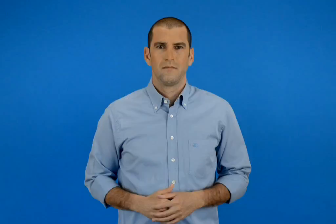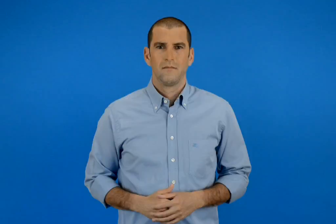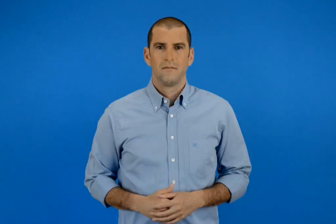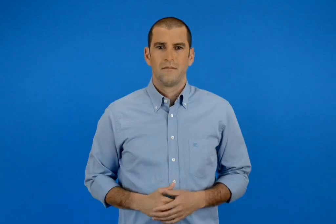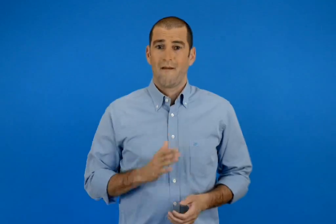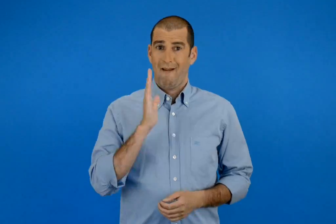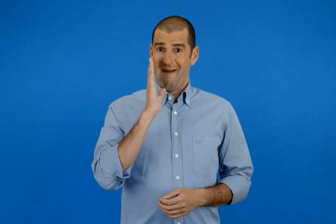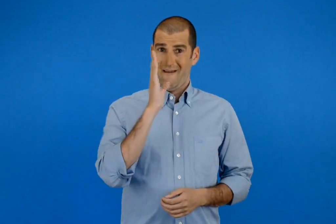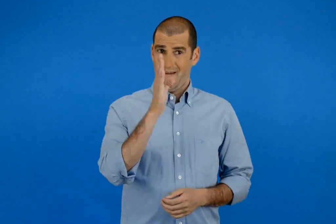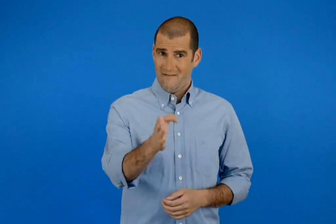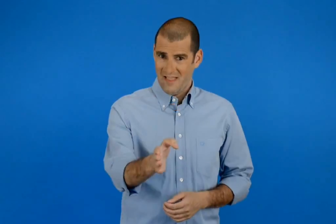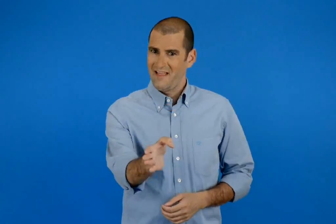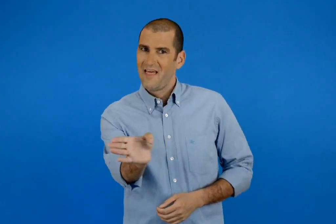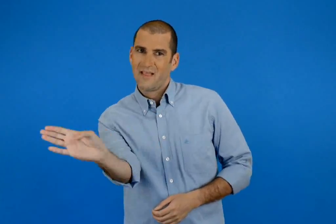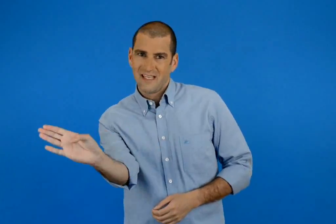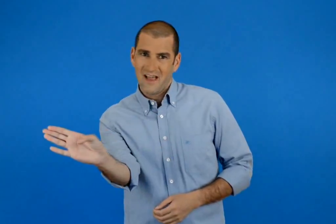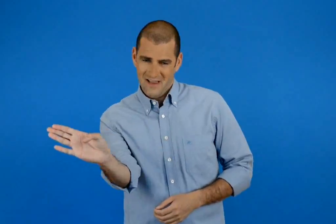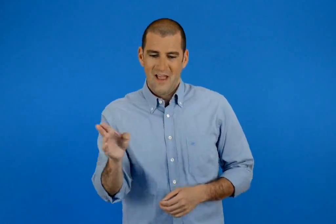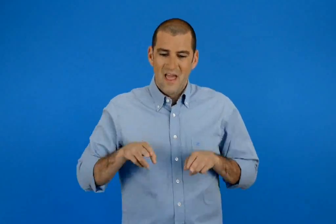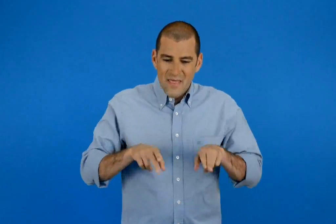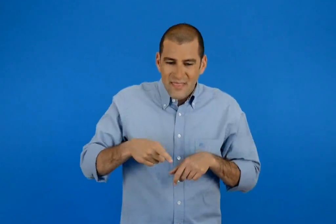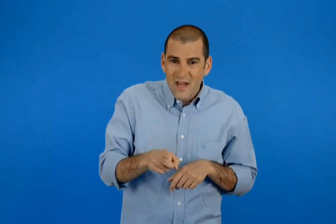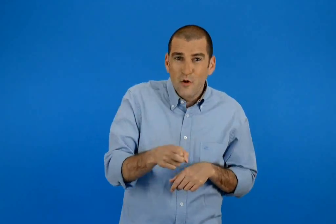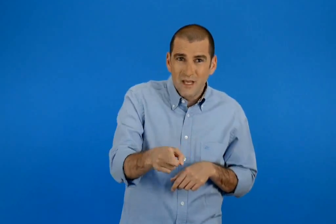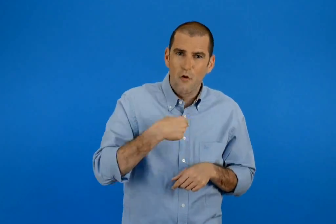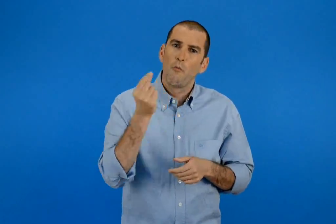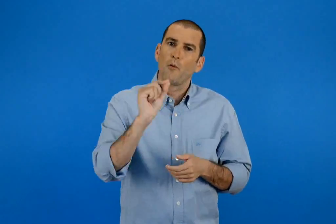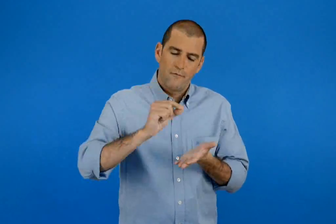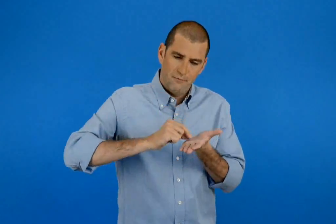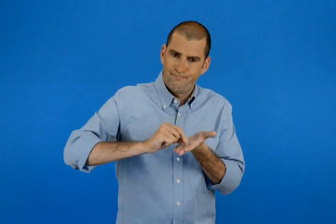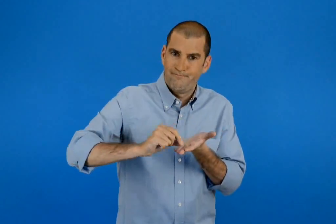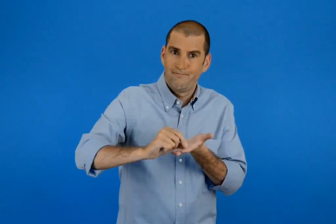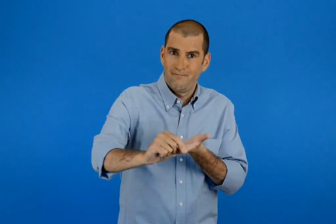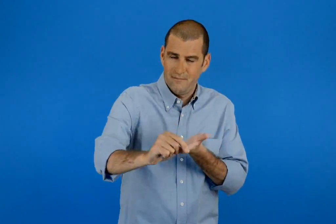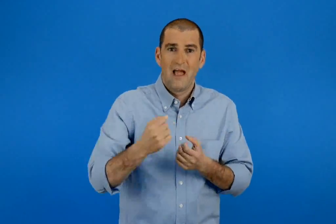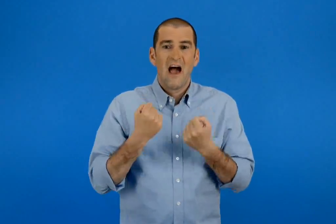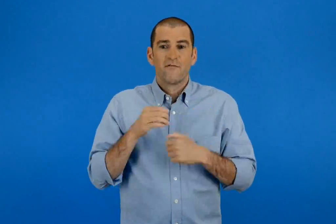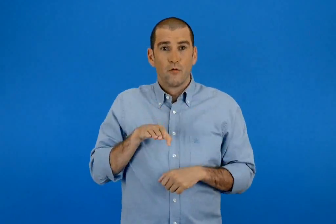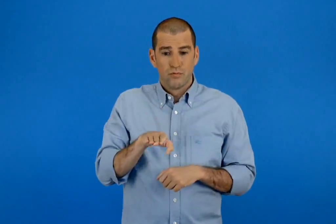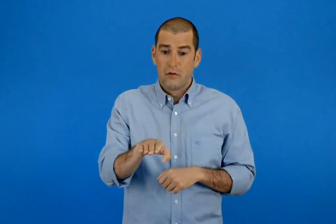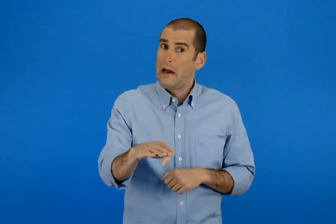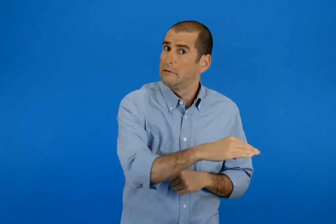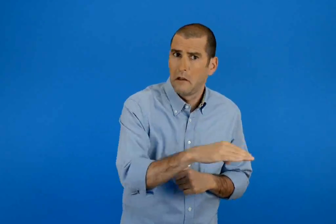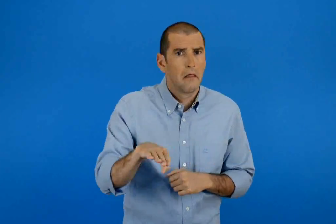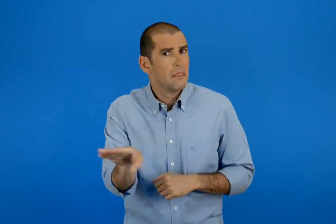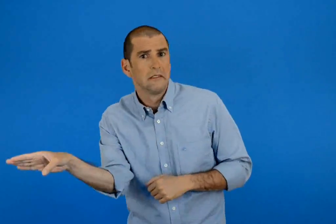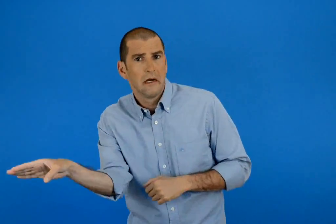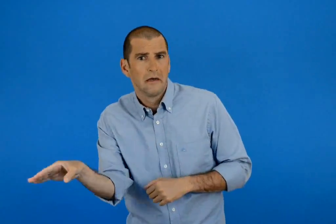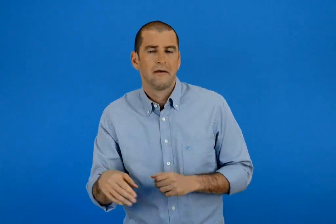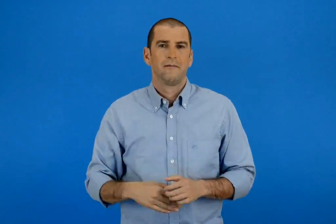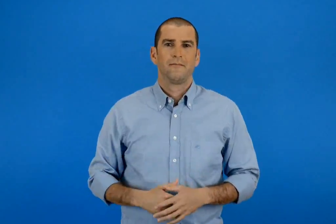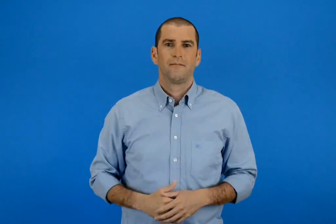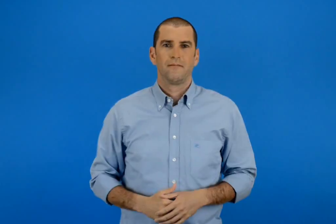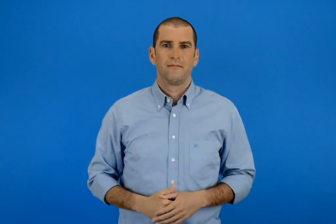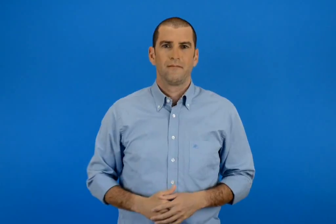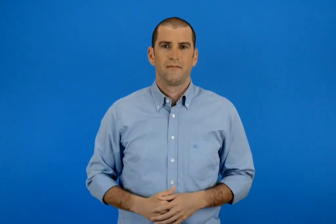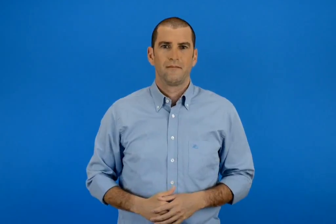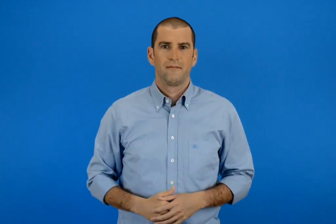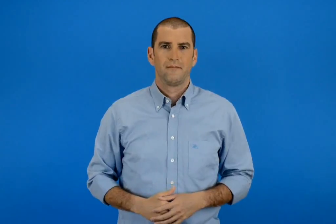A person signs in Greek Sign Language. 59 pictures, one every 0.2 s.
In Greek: πηγαίνω ευθεία και στριβώ δεξιά χαράζω με το μολυβί τη διαδρομή το αυτοκίνητο στριβεί αριστερά η δεξιά ;
